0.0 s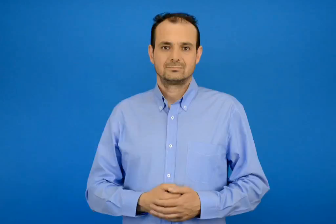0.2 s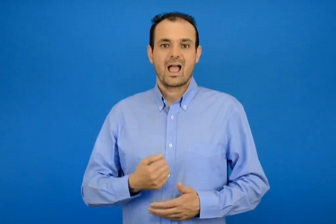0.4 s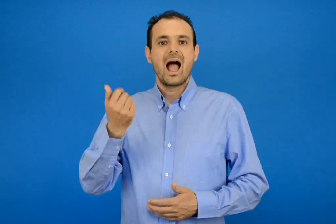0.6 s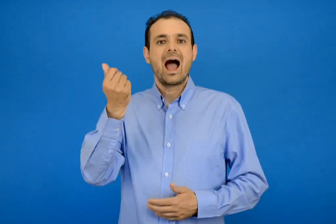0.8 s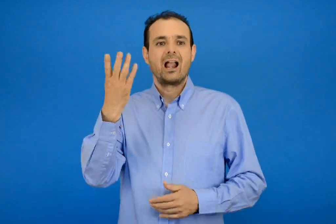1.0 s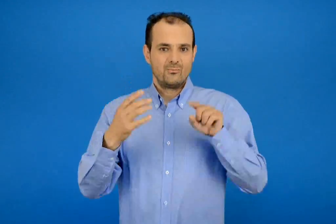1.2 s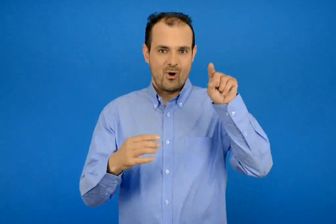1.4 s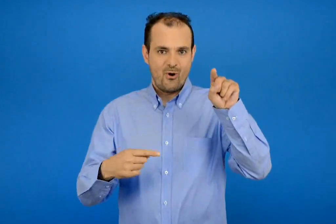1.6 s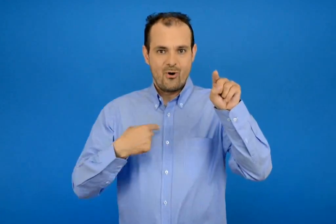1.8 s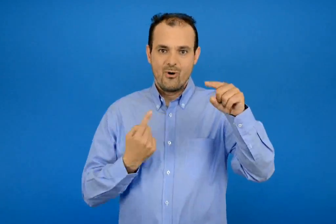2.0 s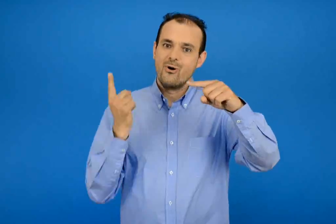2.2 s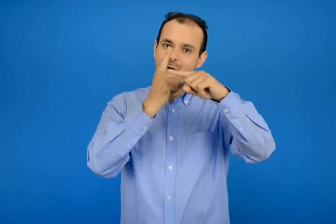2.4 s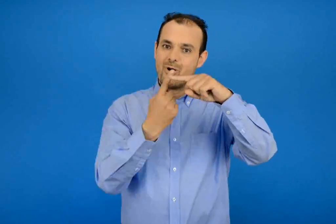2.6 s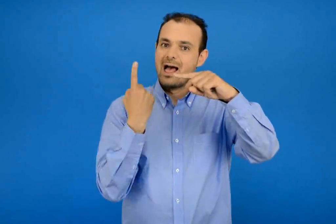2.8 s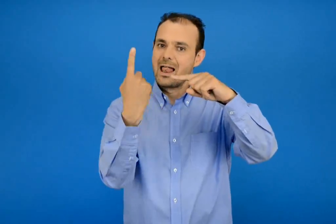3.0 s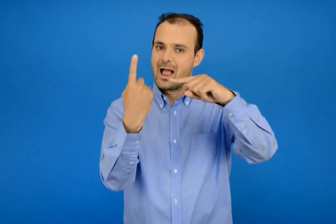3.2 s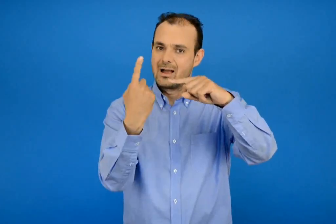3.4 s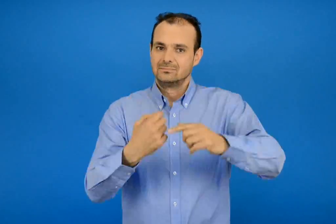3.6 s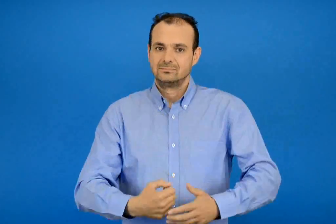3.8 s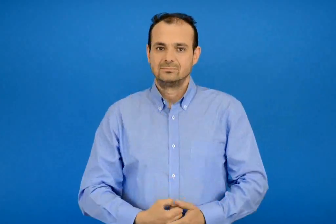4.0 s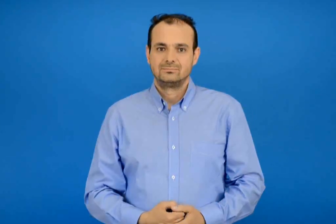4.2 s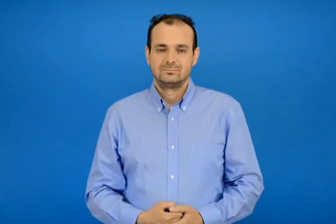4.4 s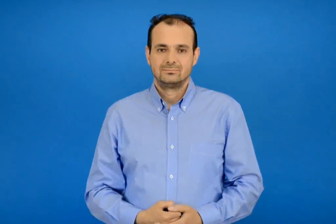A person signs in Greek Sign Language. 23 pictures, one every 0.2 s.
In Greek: προσθέτω σε δεδομένο αριθμό το 1
